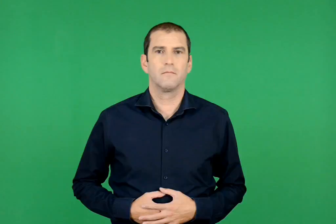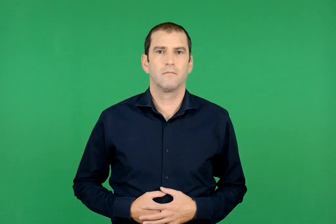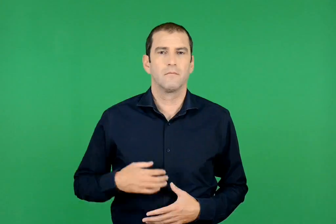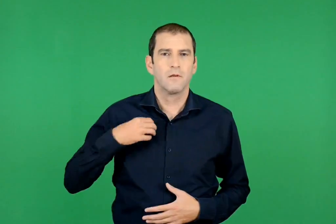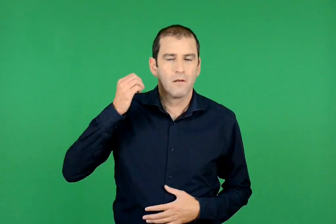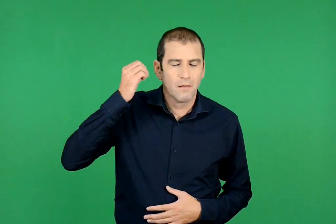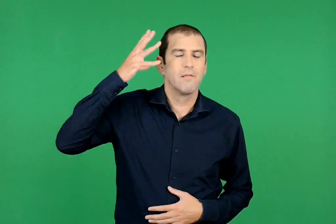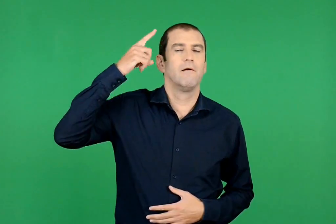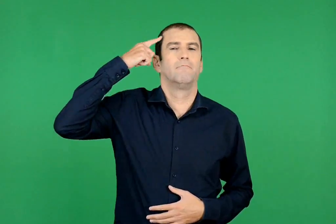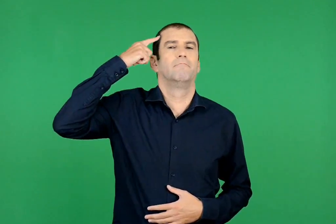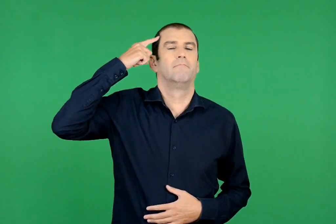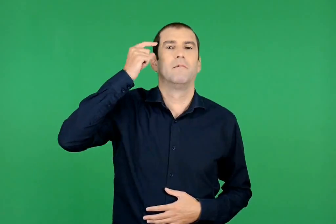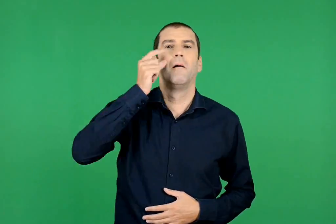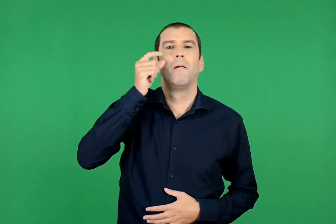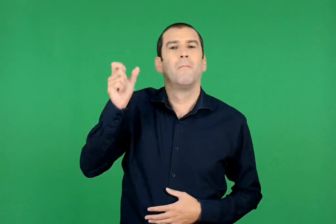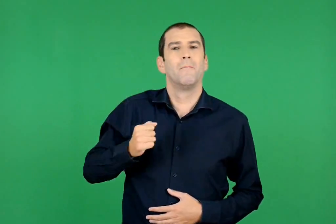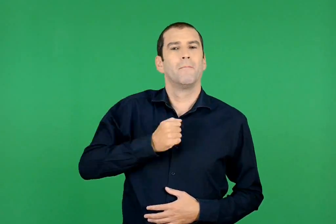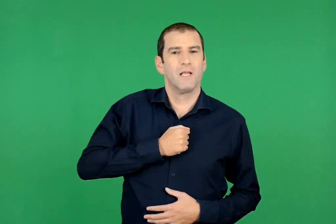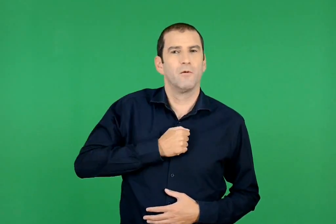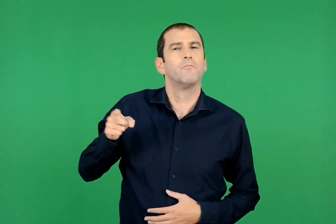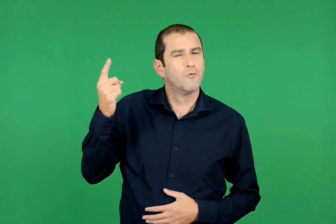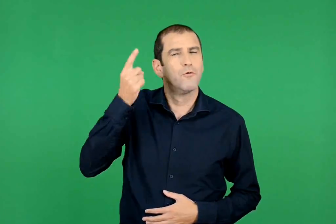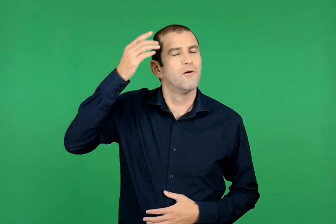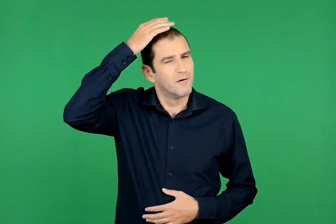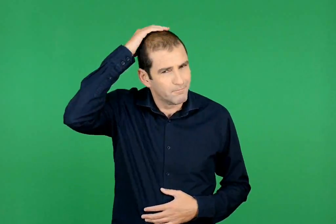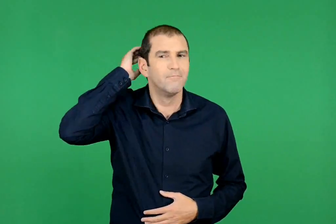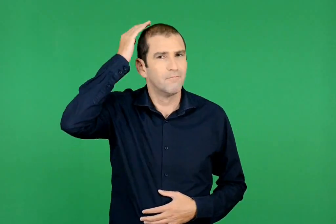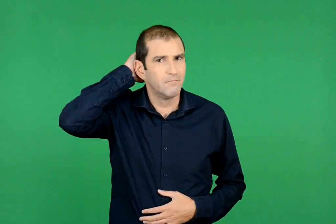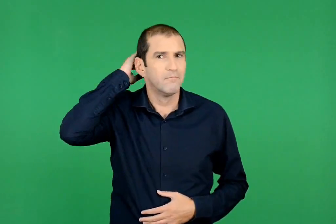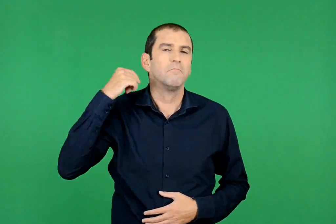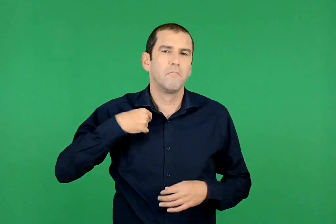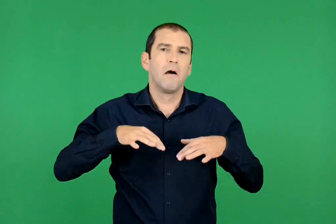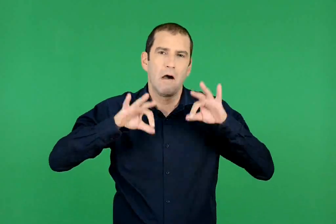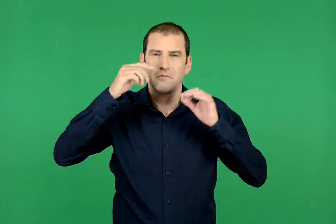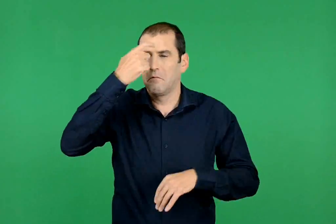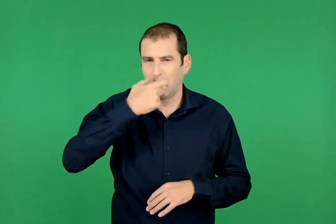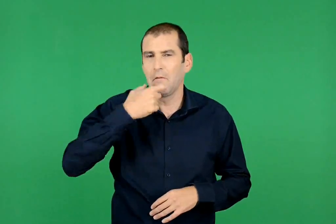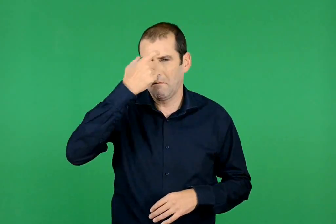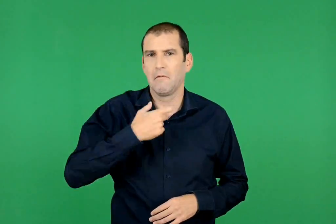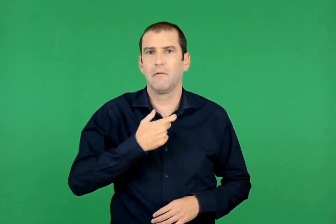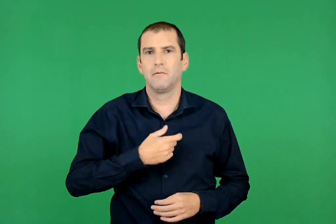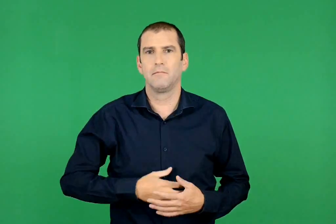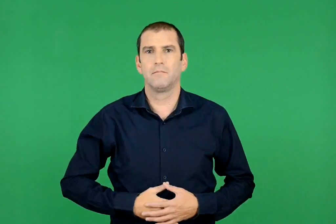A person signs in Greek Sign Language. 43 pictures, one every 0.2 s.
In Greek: θυμήθηκα τον πατέρα μου , που καμιά φορά έκανε έτσι κι άρχισα σιγά να κλαίω
